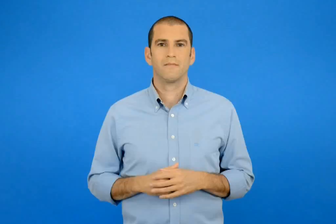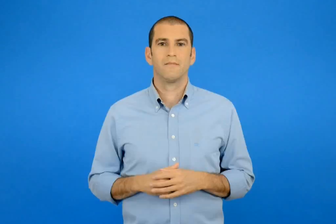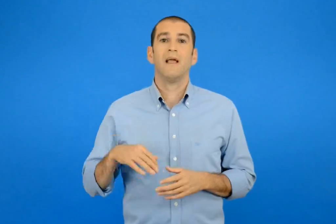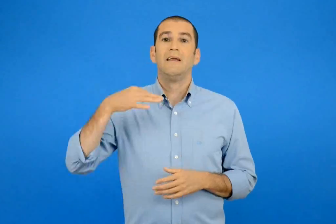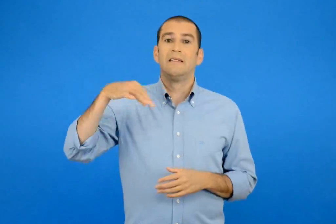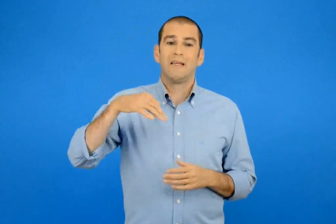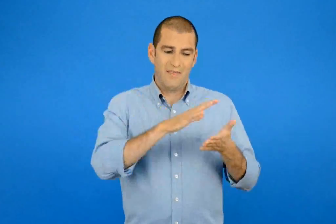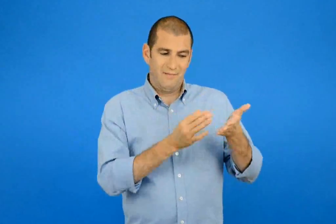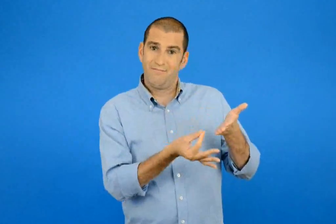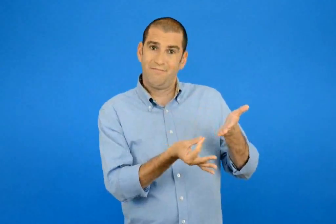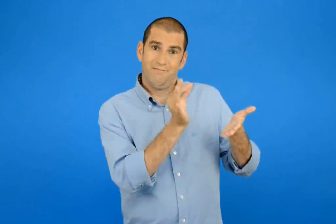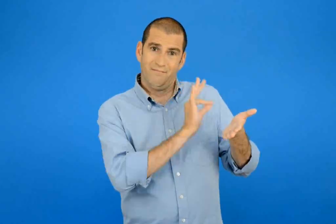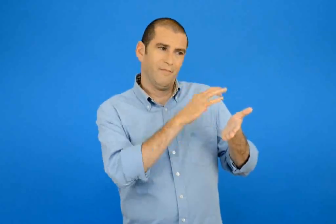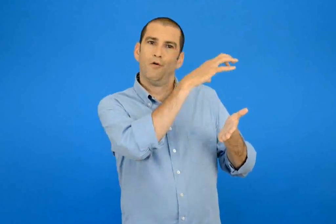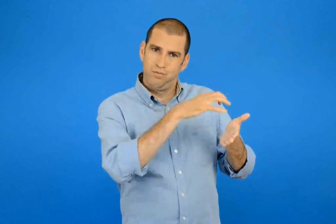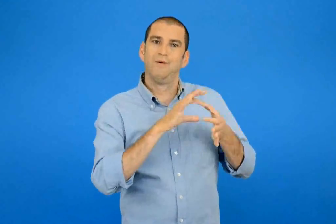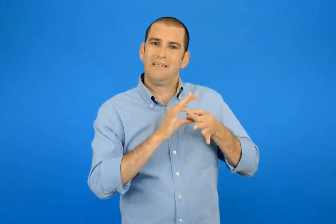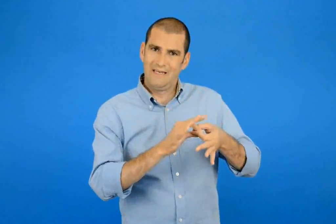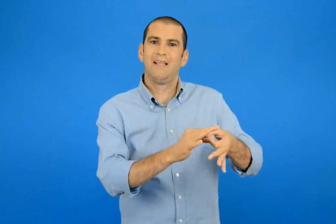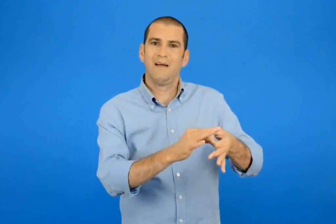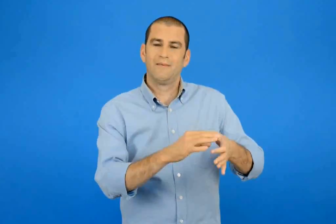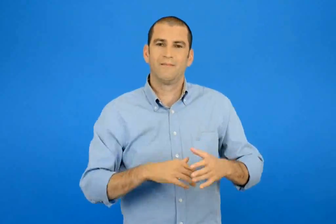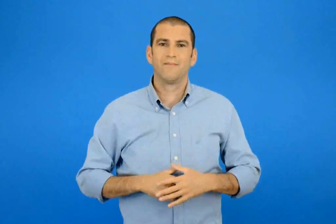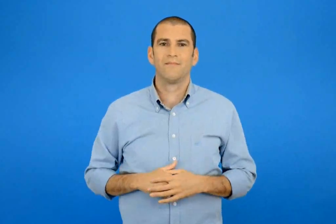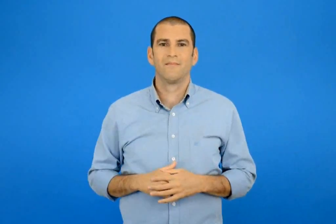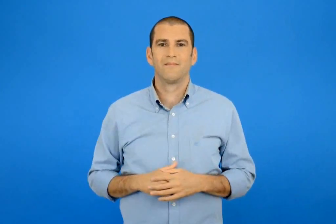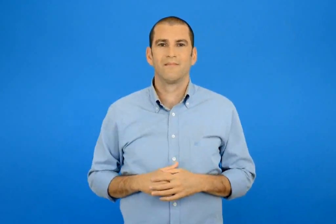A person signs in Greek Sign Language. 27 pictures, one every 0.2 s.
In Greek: η συνέχεια στην επόμενη σελίδα
